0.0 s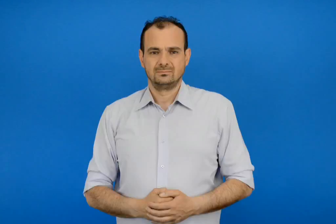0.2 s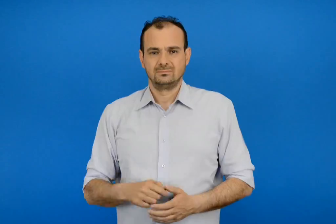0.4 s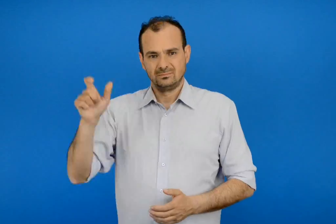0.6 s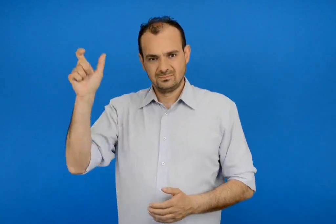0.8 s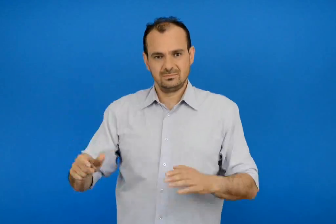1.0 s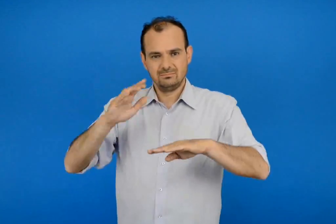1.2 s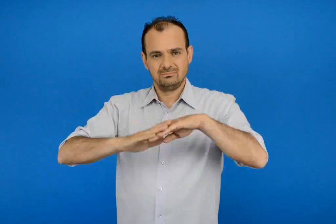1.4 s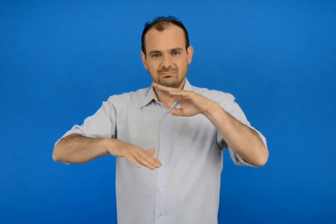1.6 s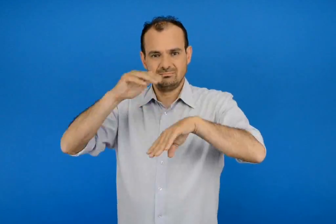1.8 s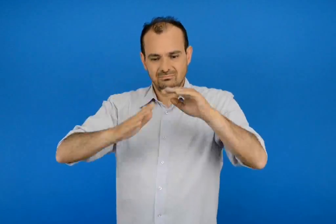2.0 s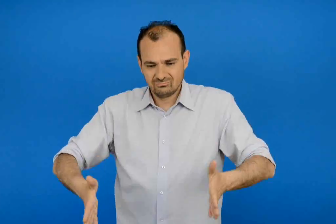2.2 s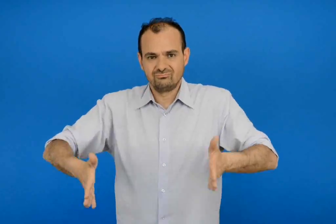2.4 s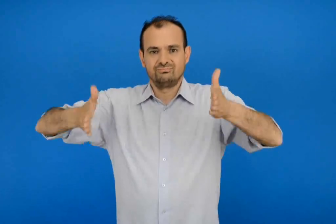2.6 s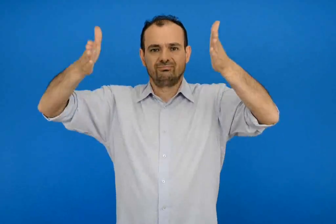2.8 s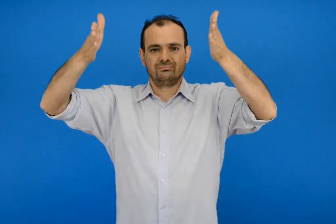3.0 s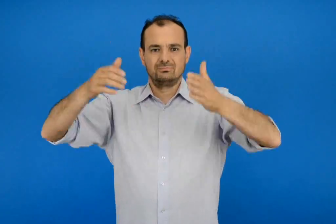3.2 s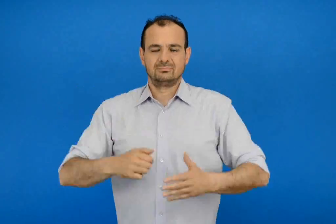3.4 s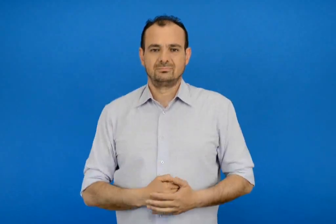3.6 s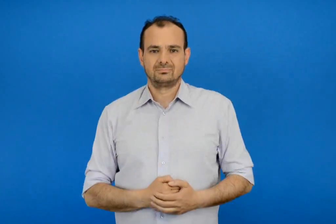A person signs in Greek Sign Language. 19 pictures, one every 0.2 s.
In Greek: χτίστης
